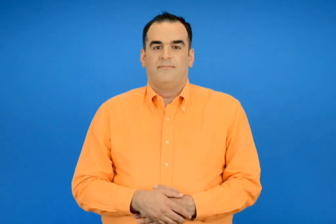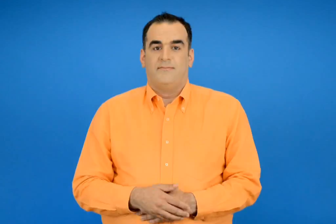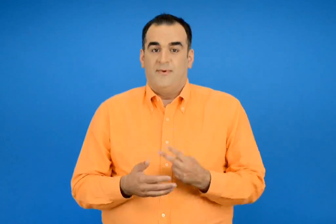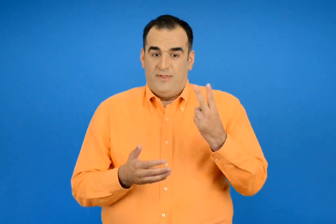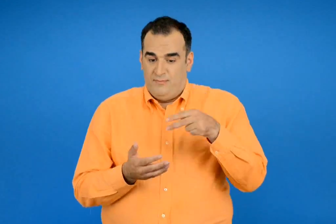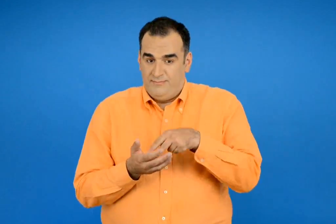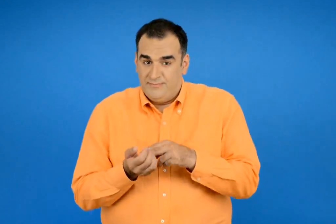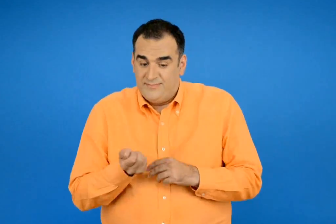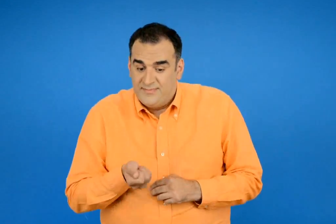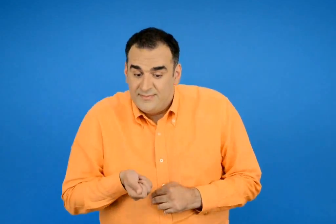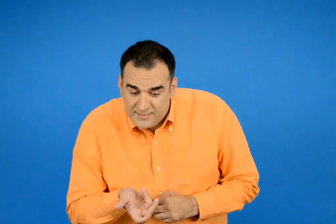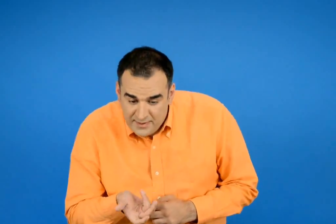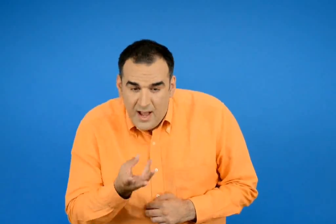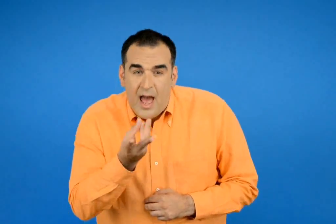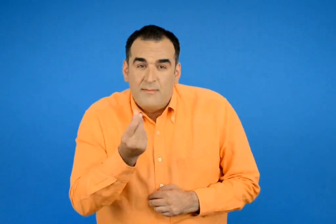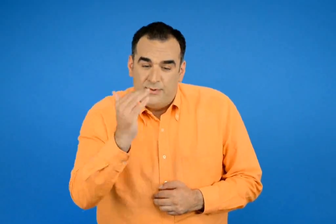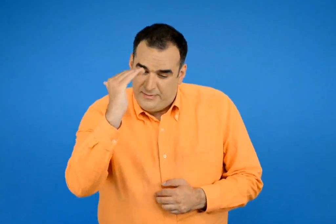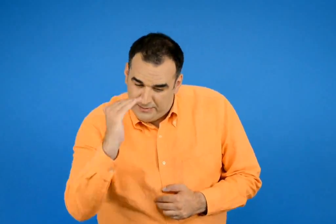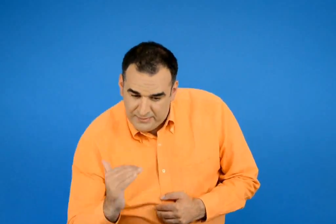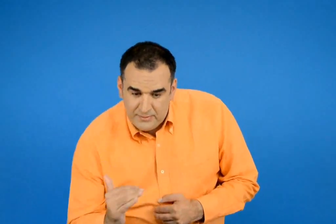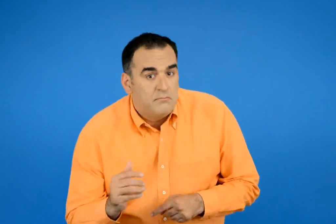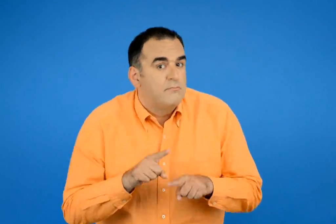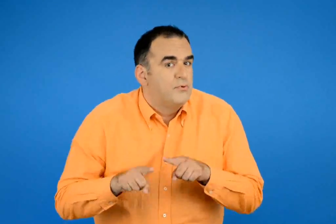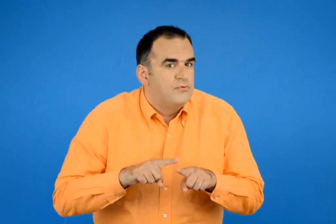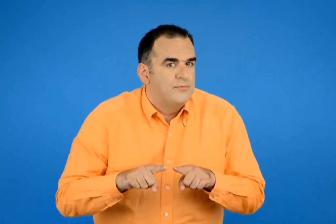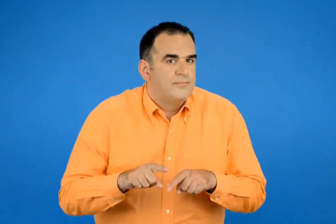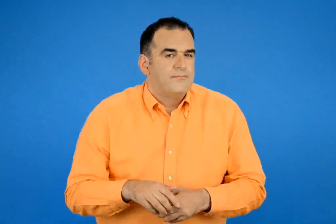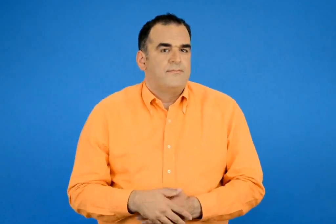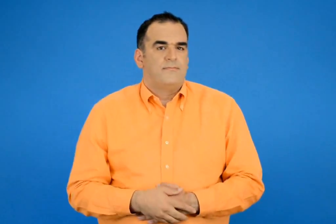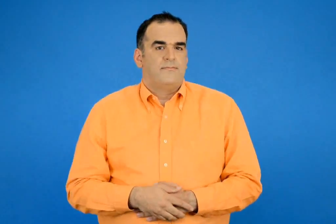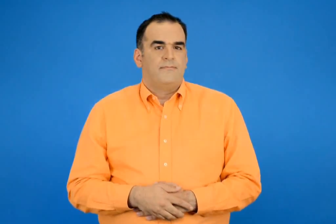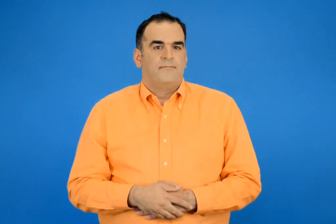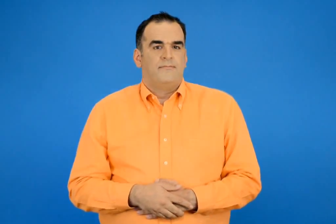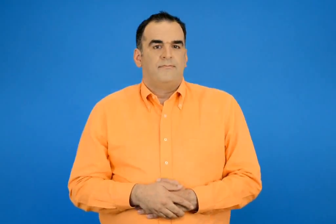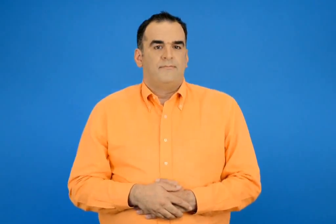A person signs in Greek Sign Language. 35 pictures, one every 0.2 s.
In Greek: ποιός είναι ο μικρότερος αριθμός που μπορούμε να φέρουμε ρίχνοντας 2 ζαριά ;
